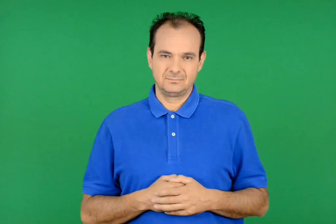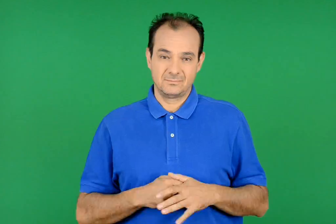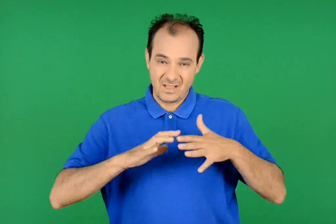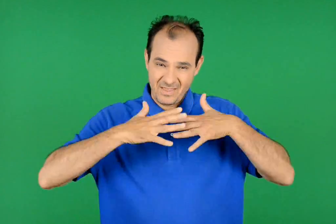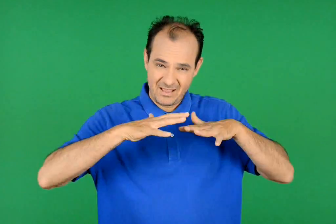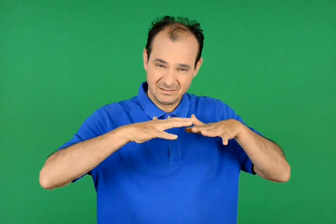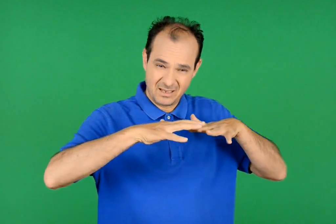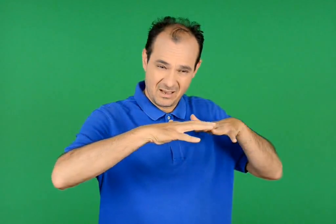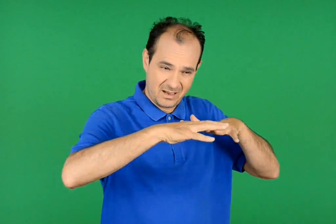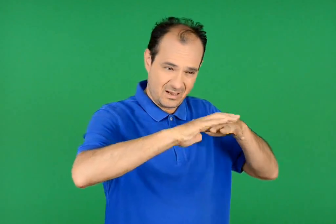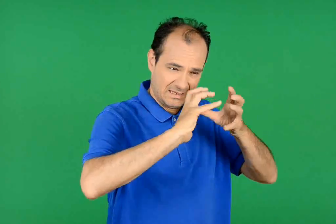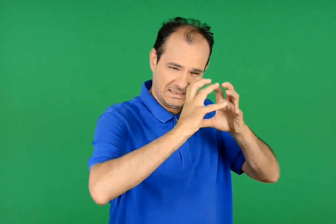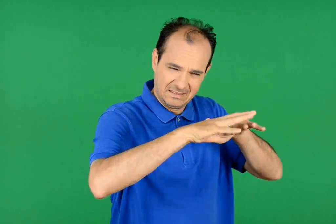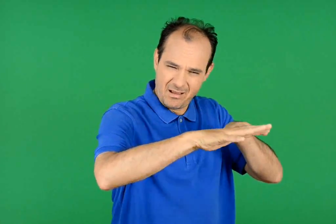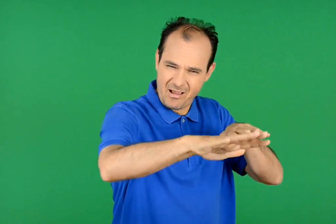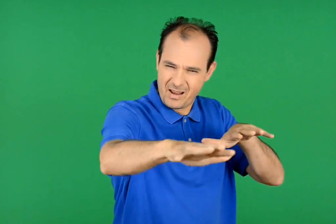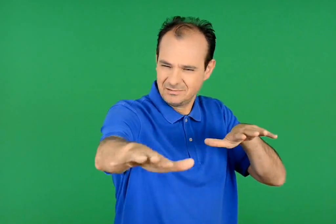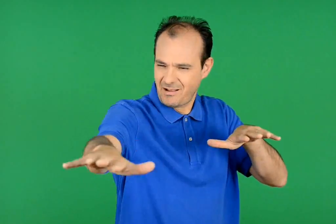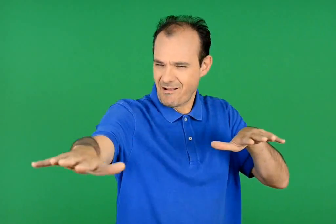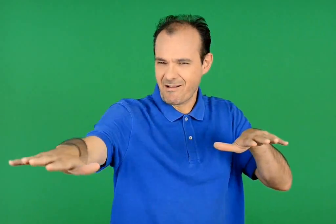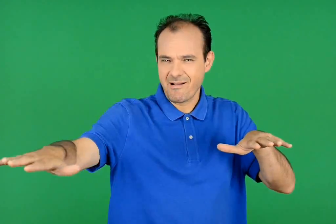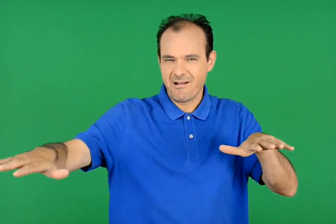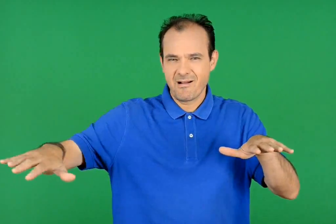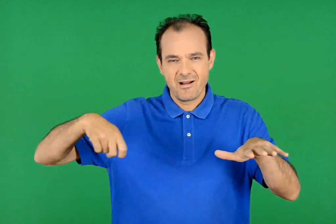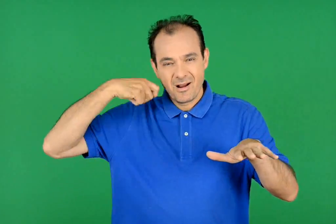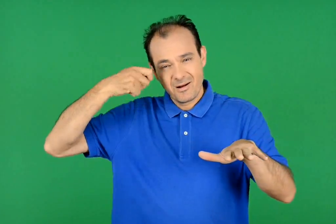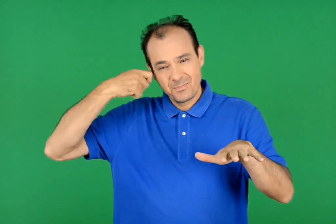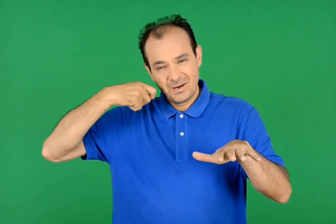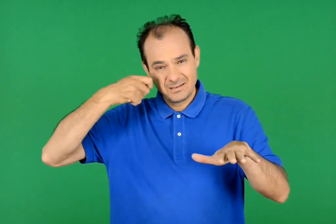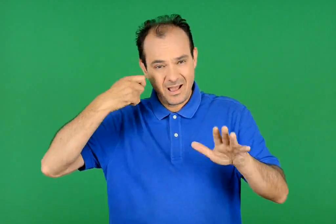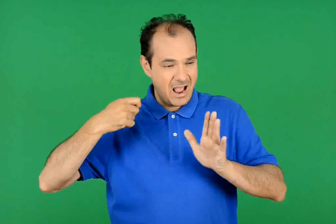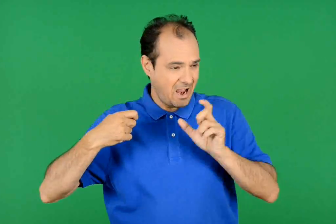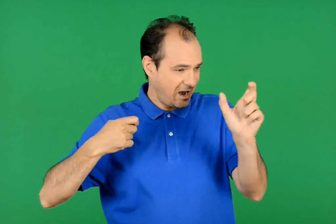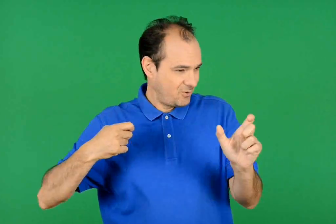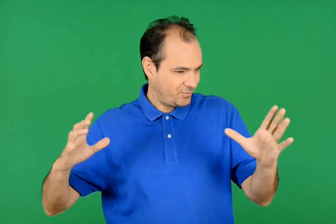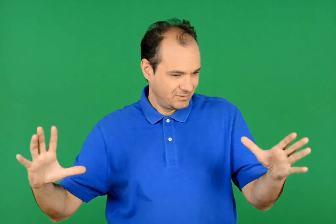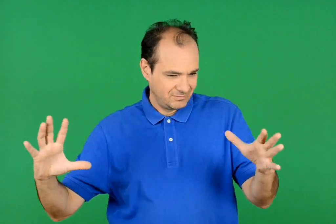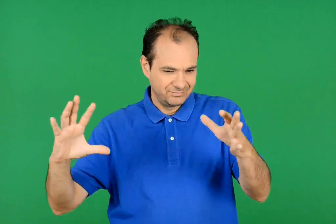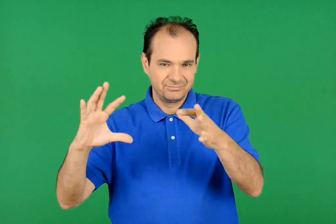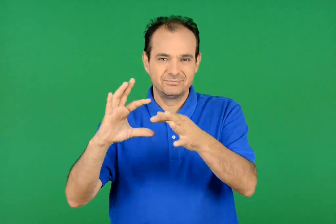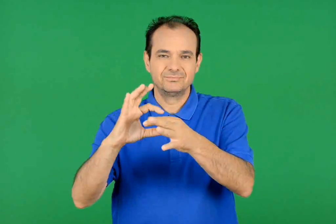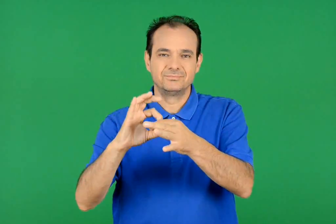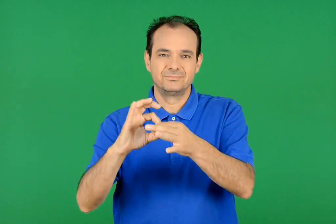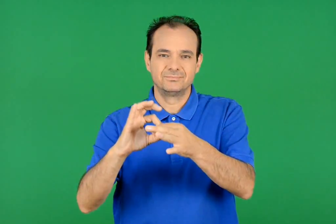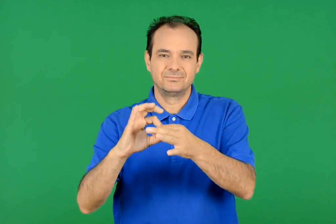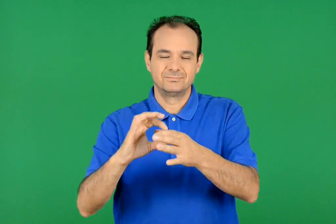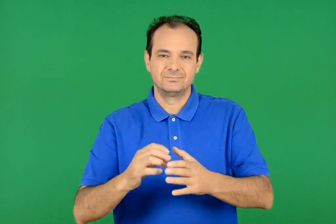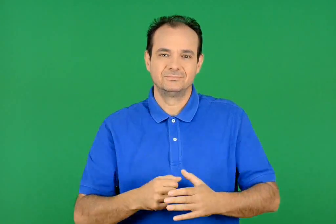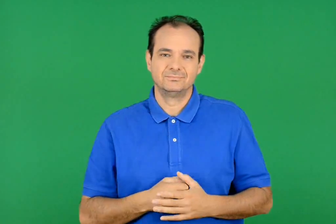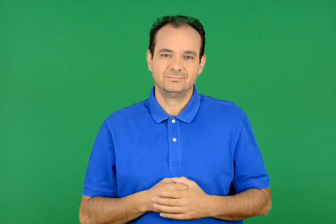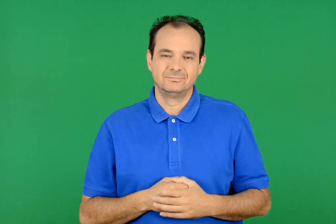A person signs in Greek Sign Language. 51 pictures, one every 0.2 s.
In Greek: η γη κι η θάλασσα μητέρα ενώνουν τους ανθρώπους
